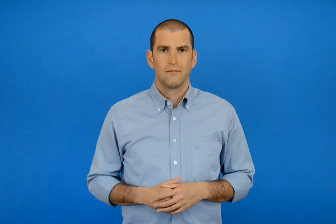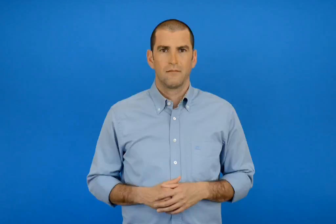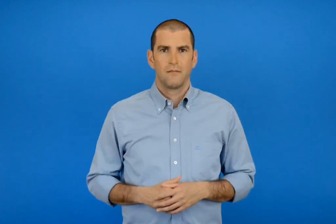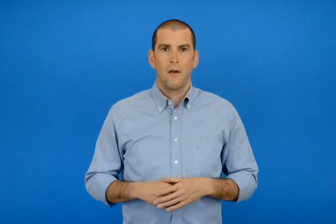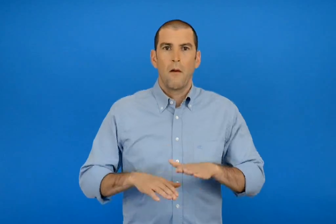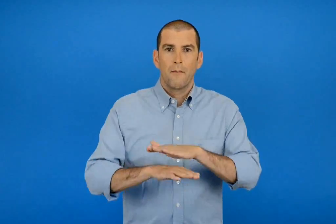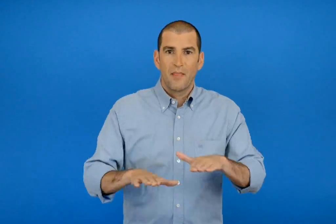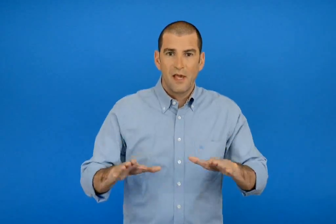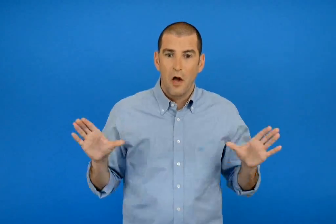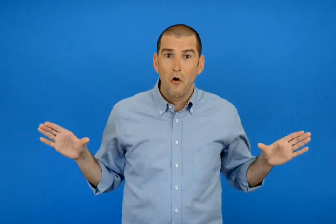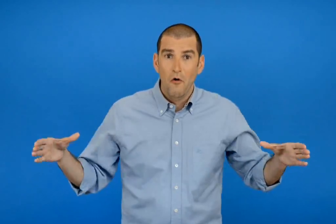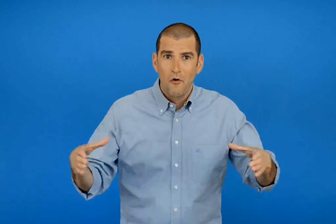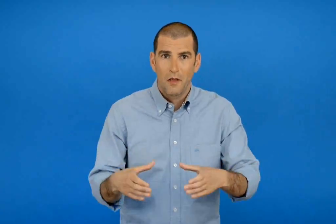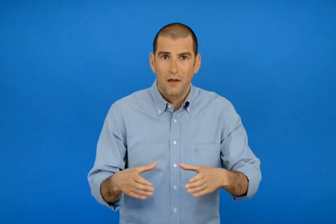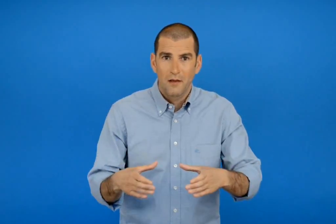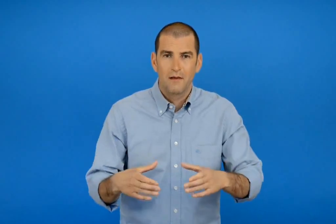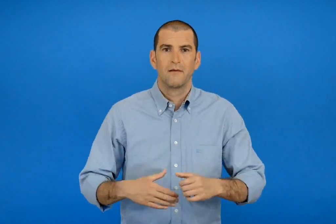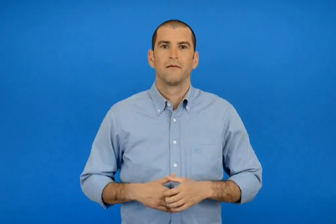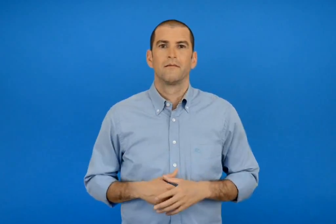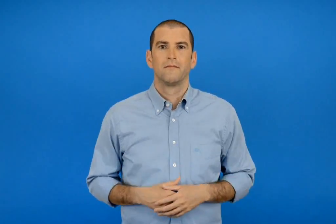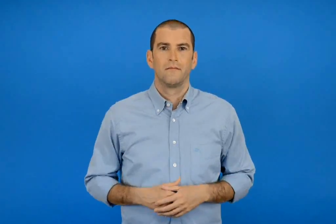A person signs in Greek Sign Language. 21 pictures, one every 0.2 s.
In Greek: όλα τα παιδιά μαζί ήταν
